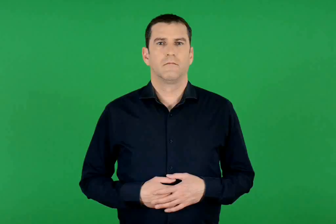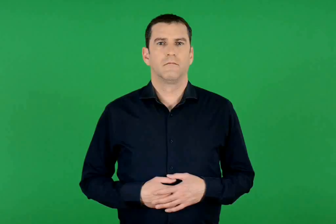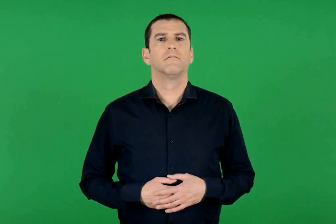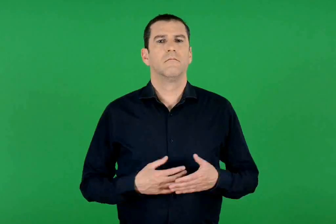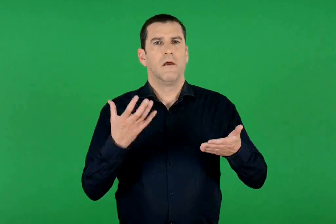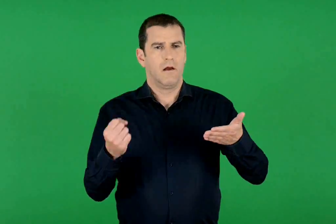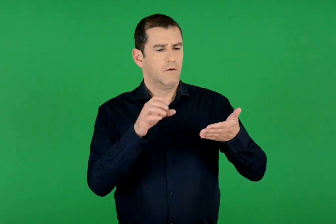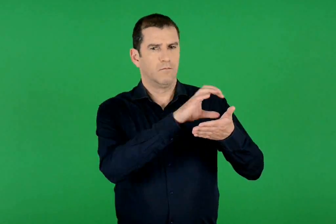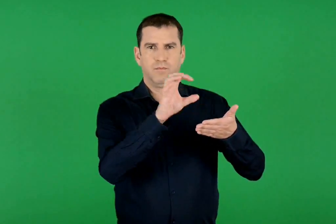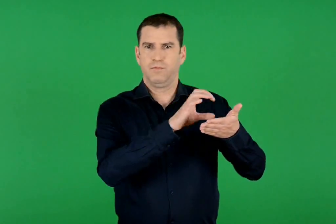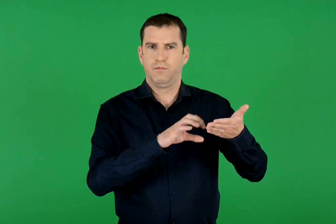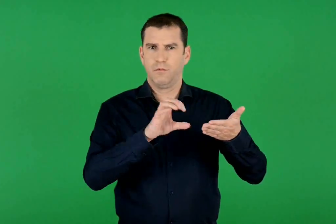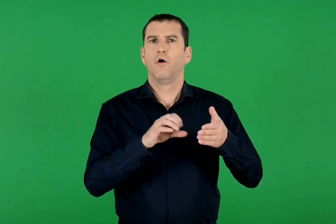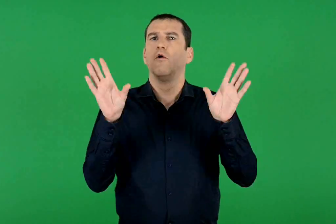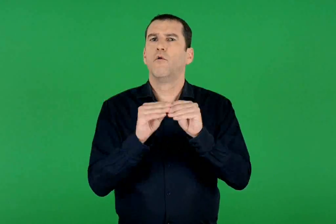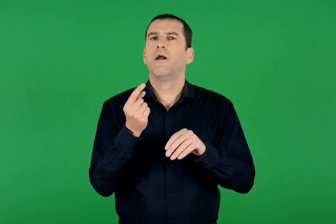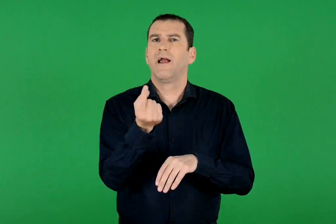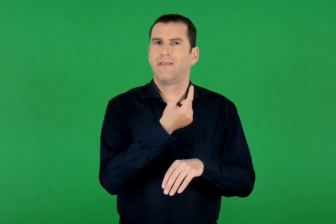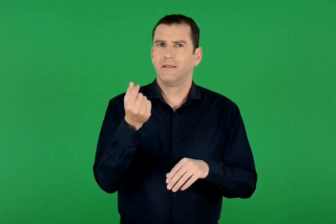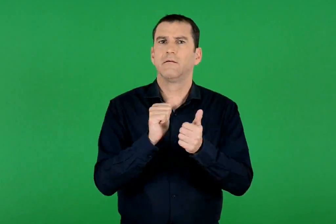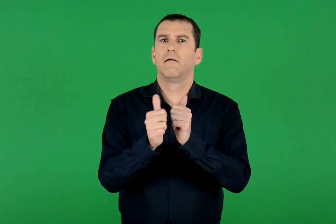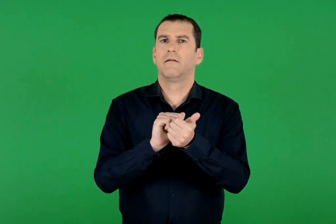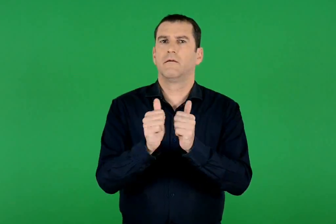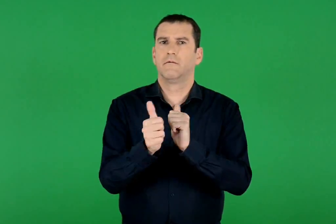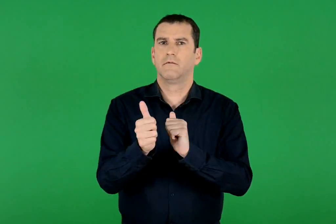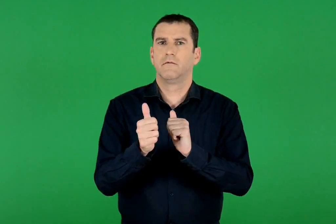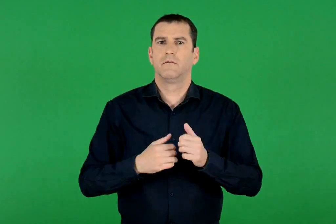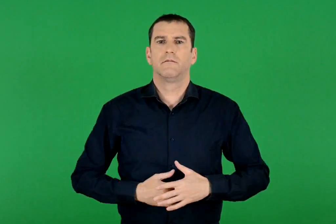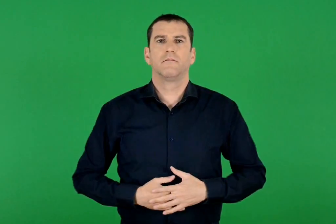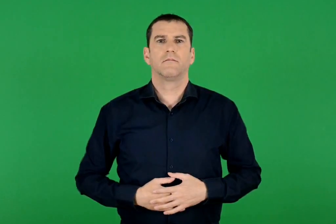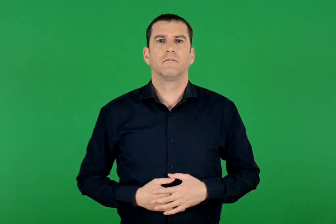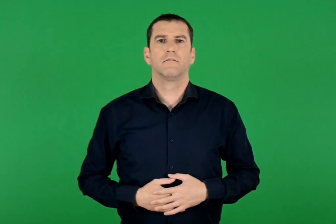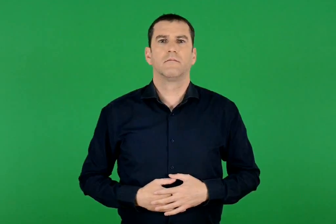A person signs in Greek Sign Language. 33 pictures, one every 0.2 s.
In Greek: που περιέχει μόνο αθλητικές ειδήσεις
